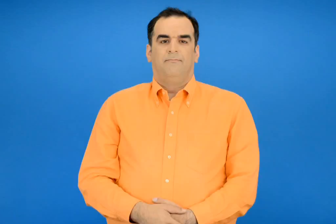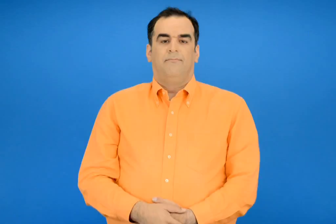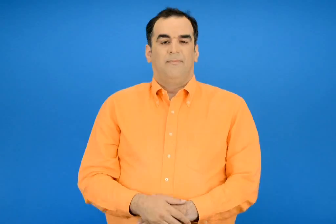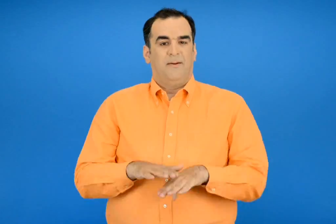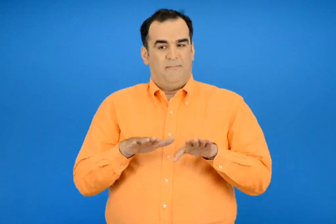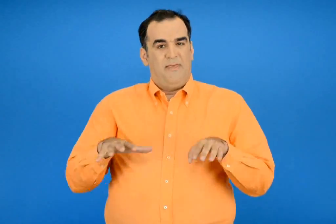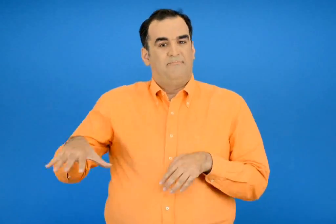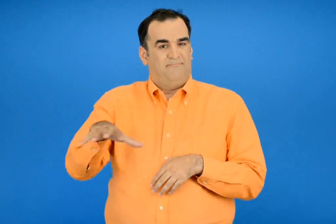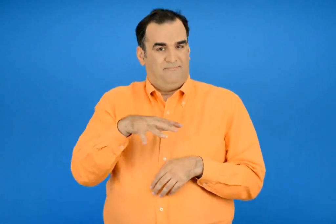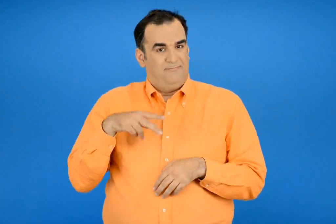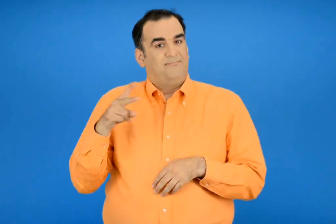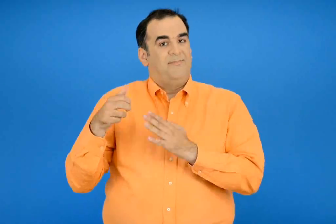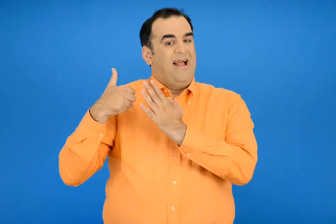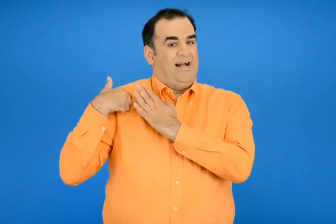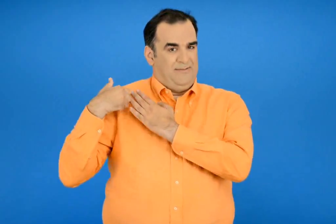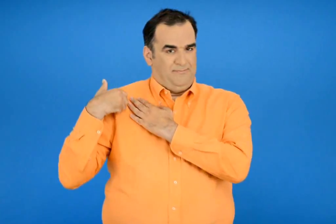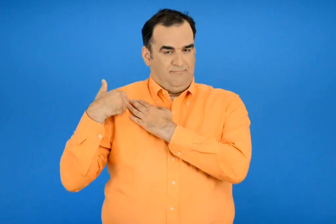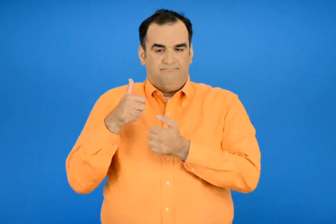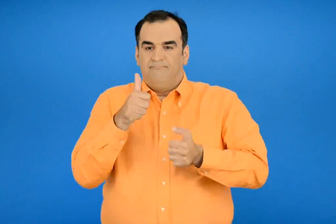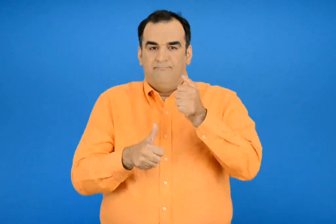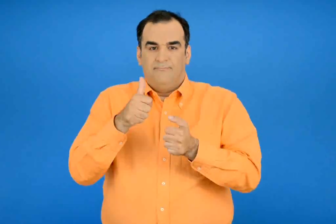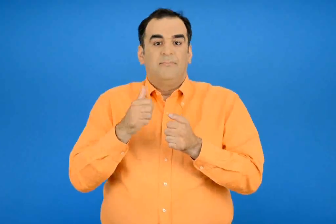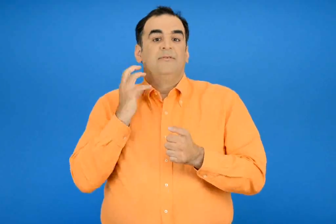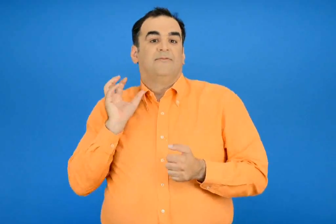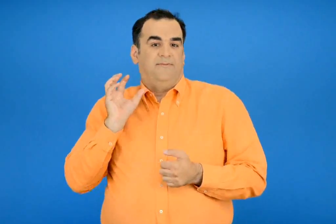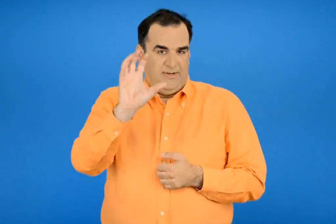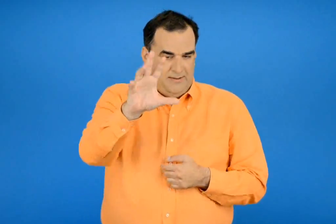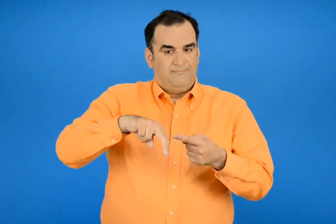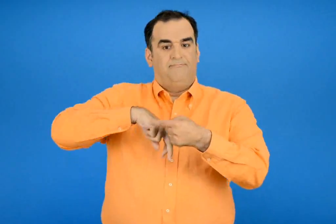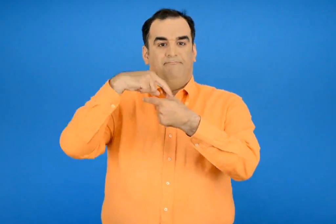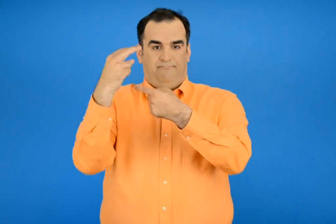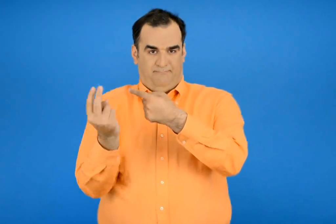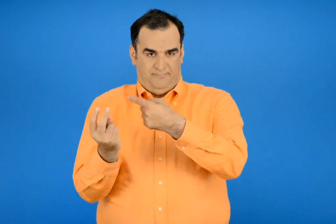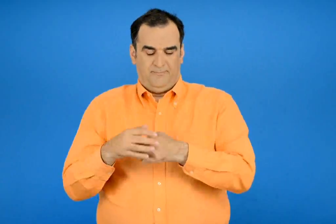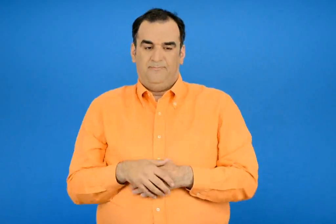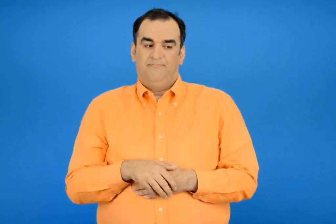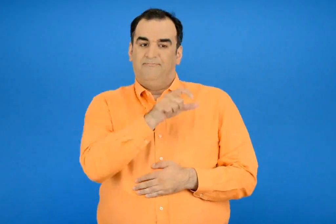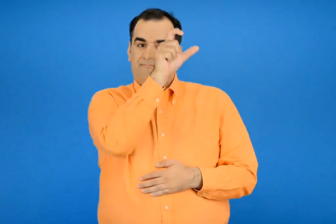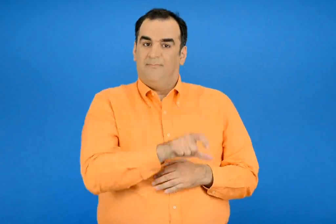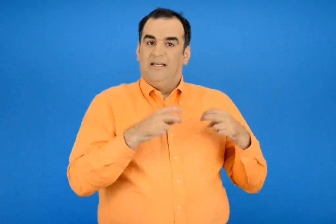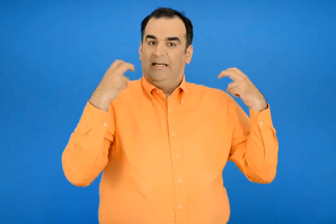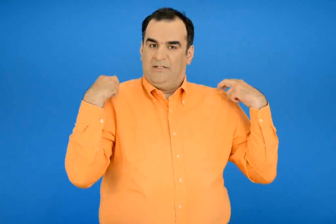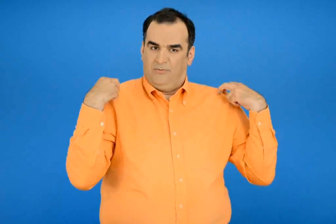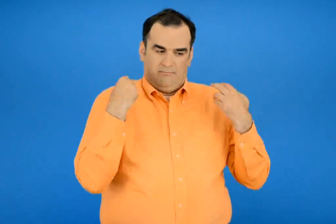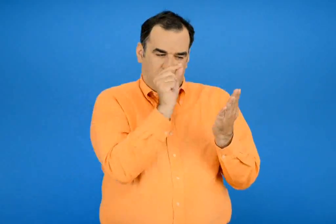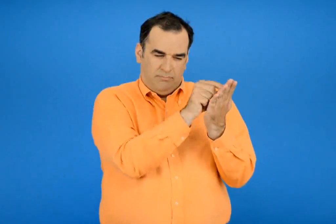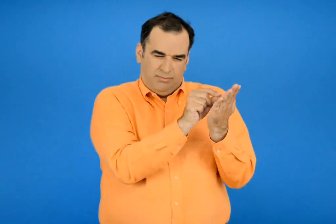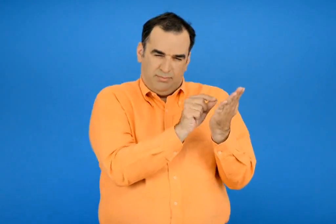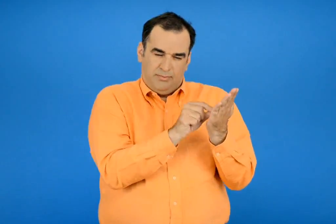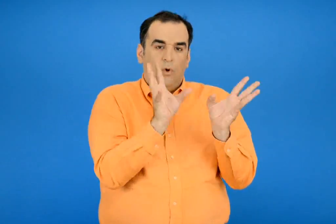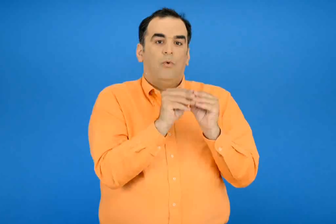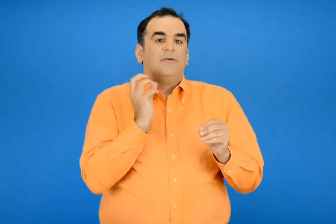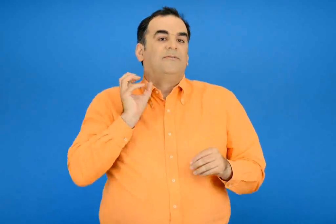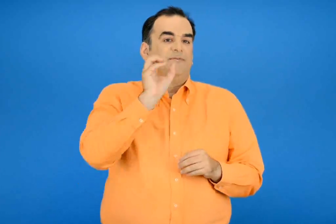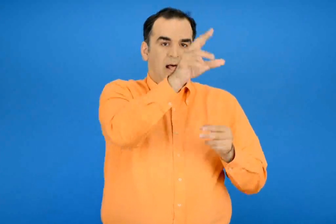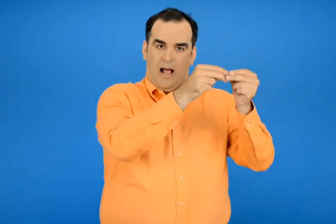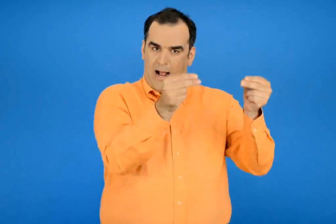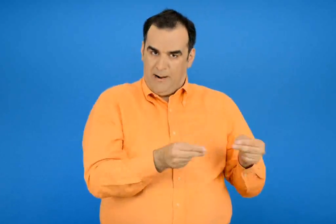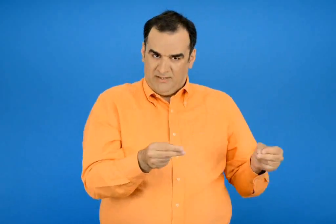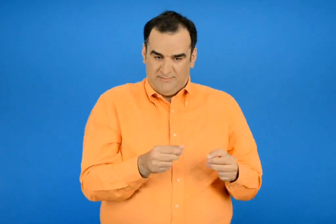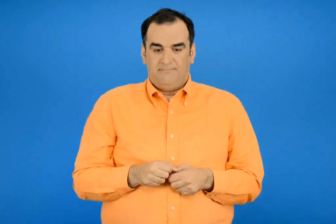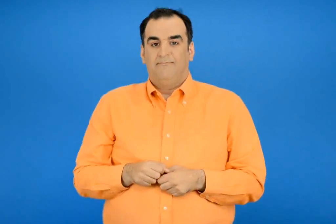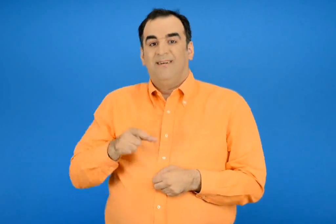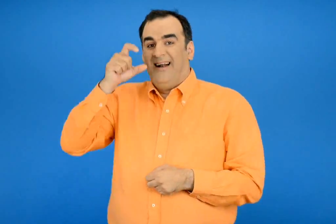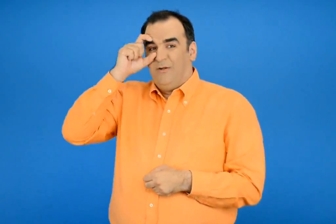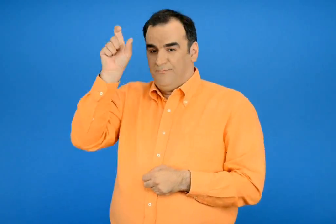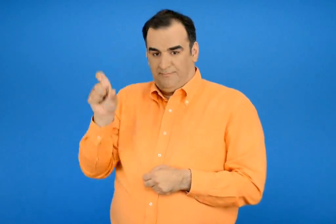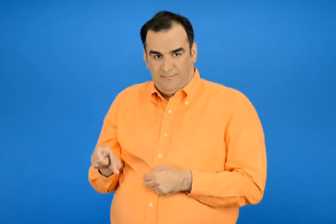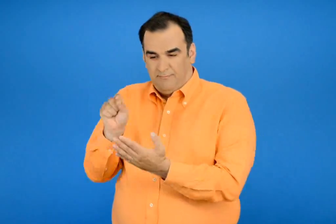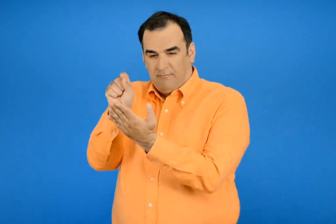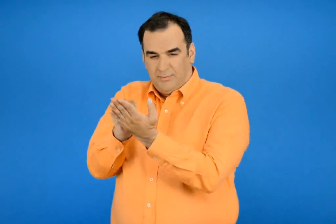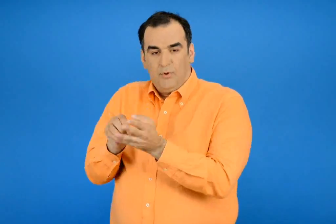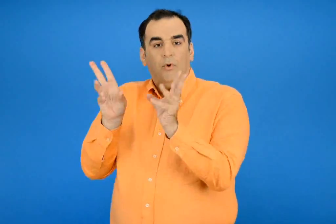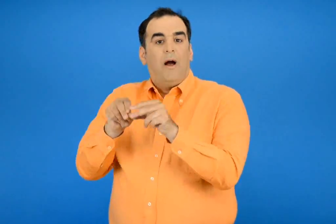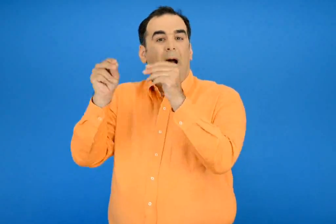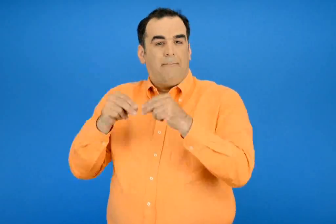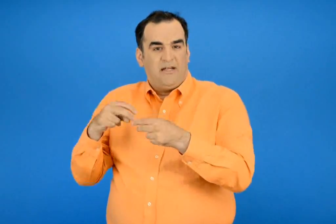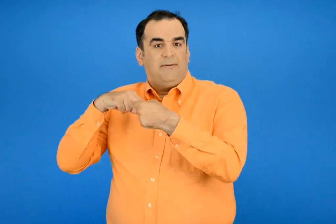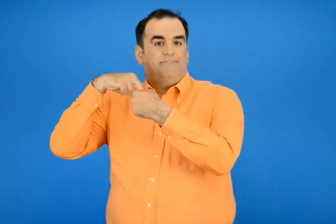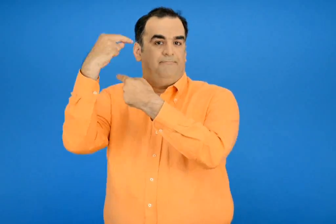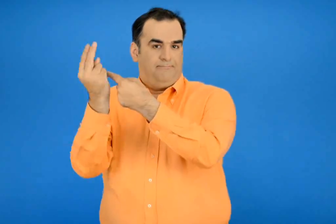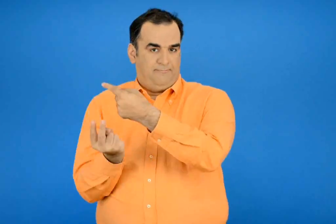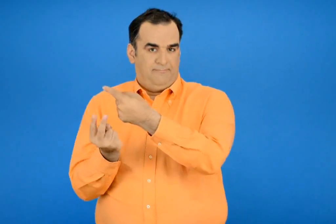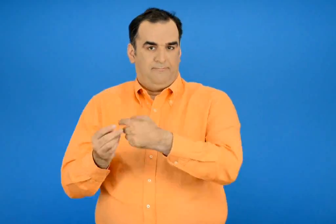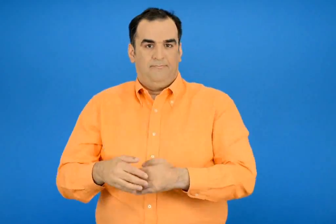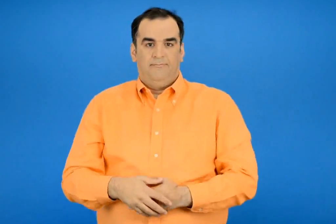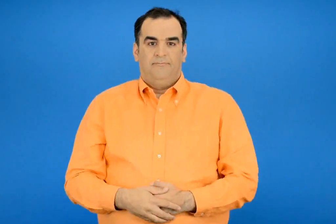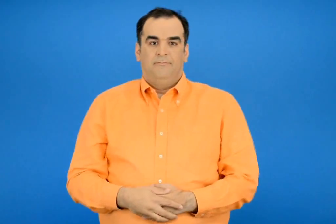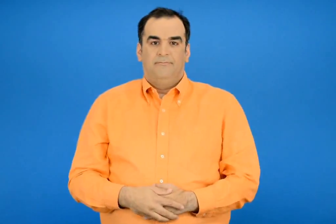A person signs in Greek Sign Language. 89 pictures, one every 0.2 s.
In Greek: τα παιδιά της στ τάξης διαγωνίζονται στη σφαιροβολία και στο άλμα εις ύψος ο χρήστος σημειώνει τα αποτελέσματα των αγώνων της σφαιροβολίας και ο νικόλας τα αποτελέσματα στο ύψος
